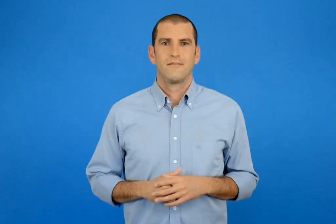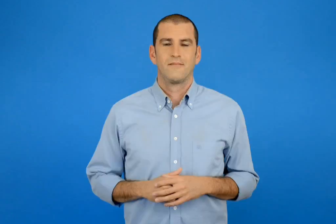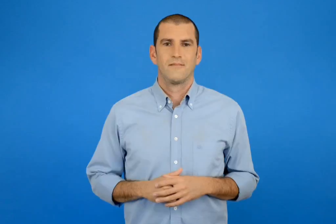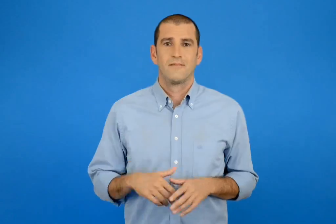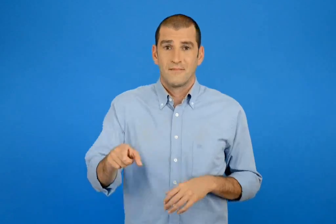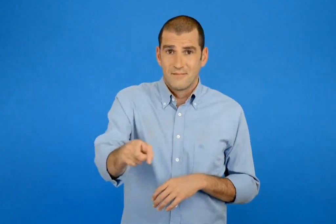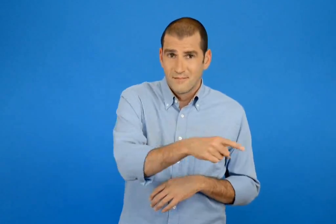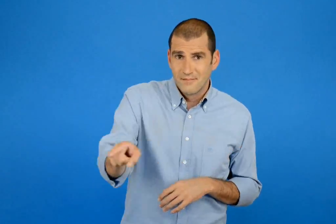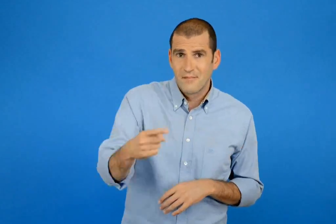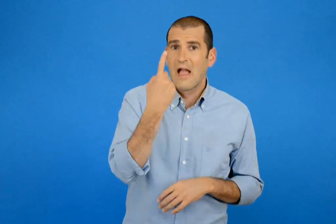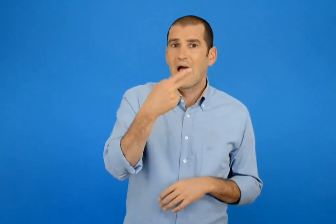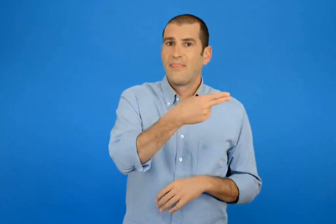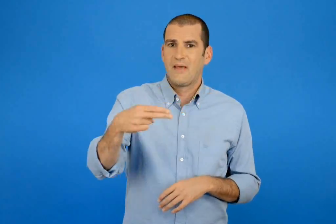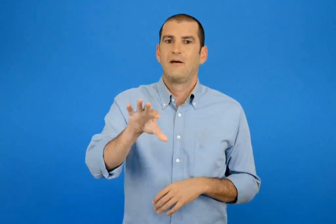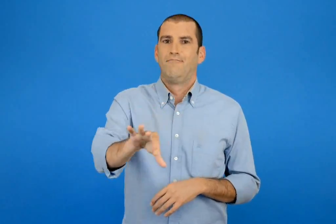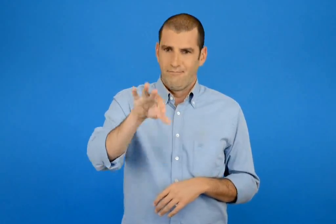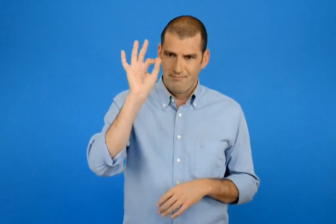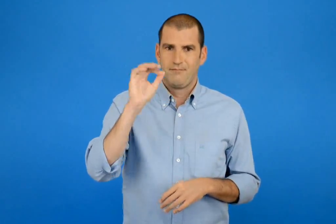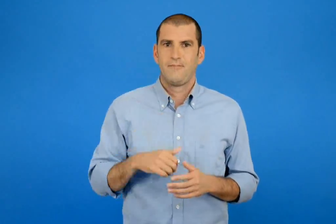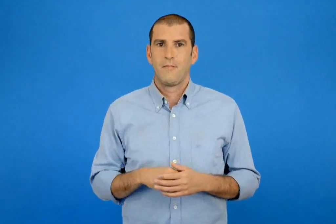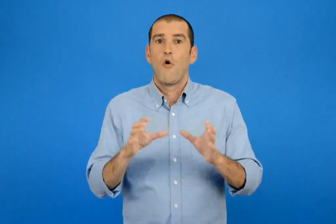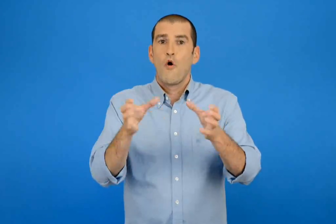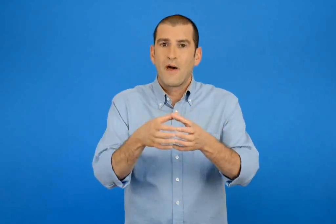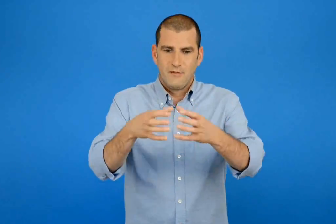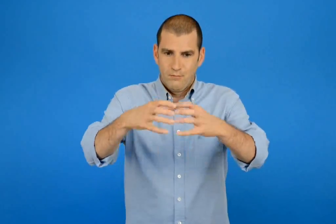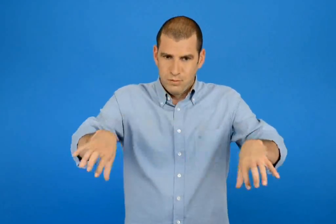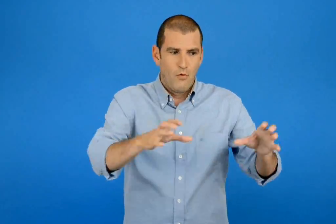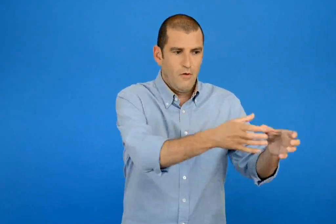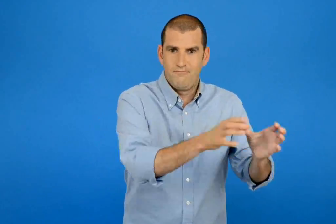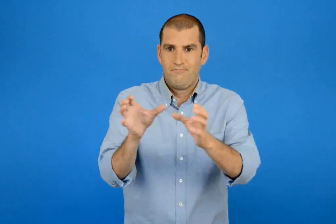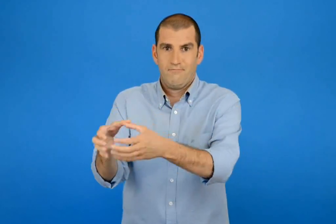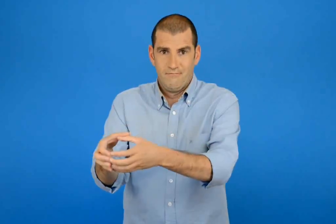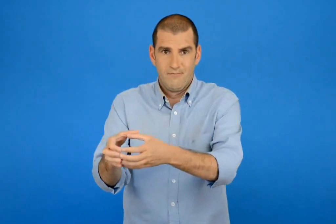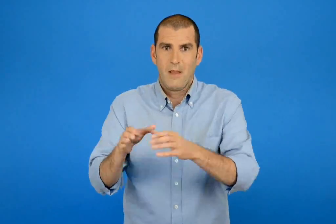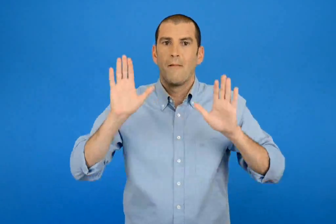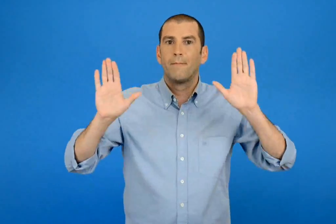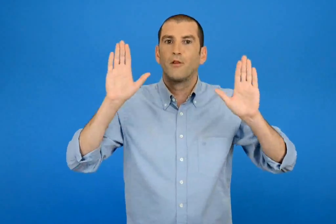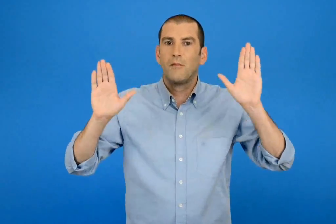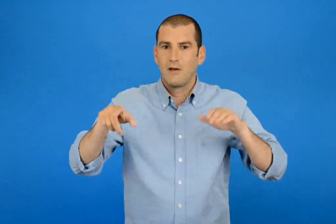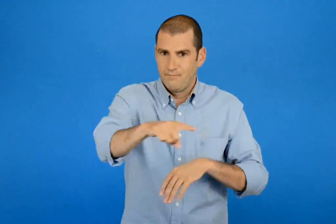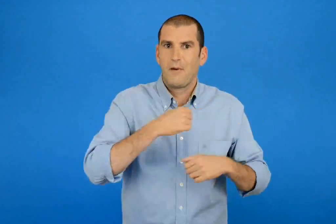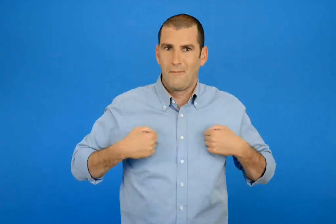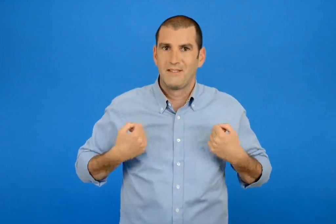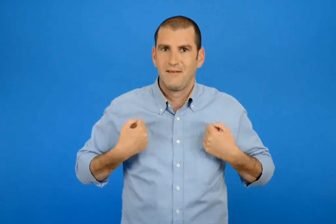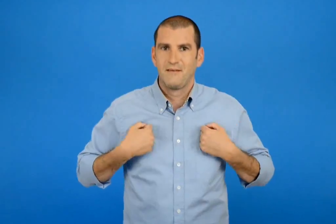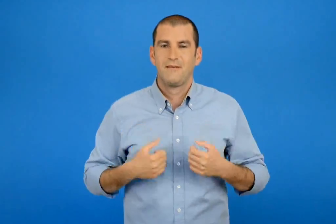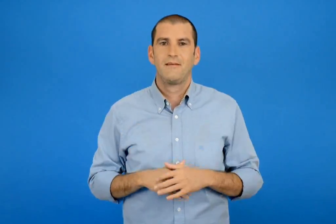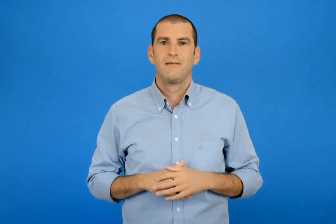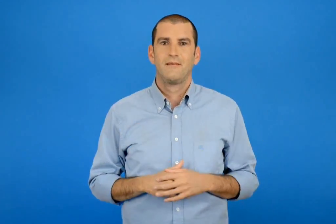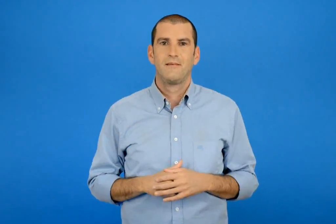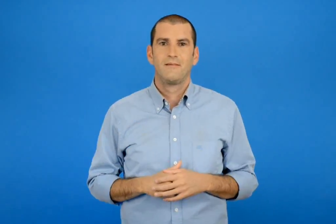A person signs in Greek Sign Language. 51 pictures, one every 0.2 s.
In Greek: διαλέξτε ένα θέμα χωριστείτε σε ομάδες και παίξτε παντομίμα
